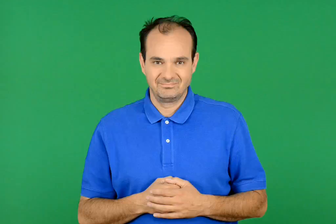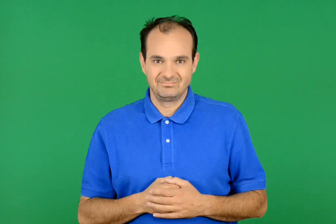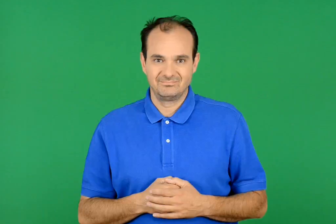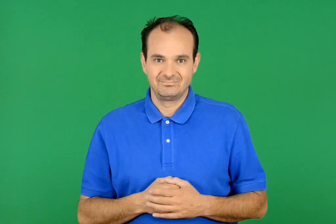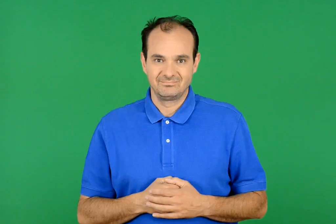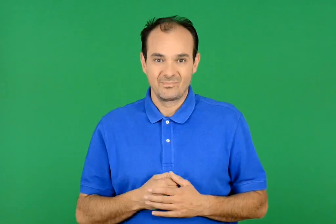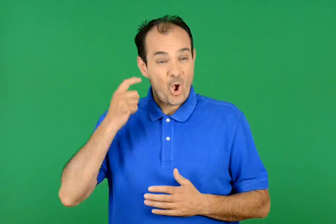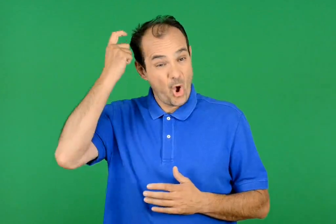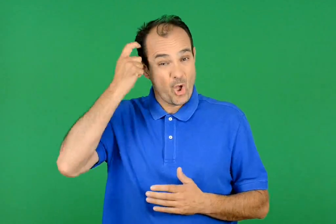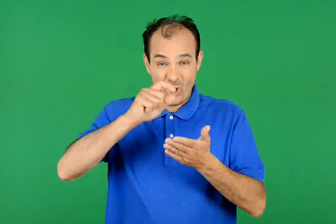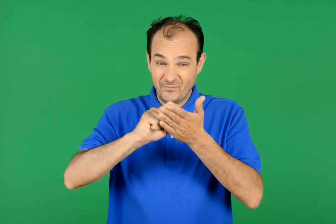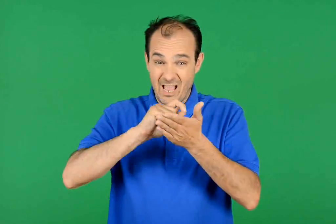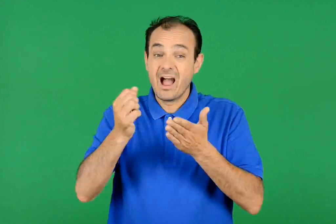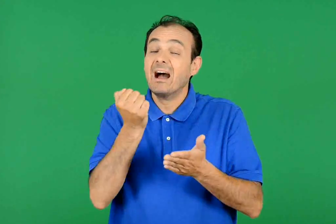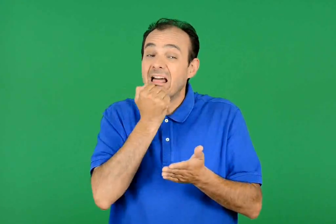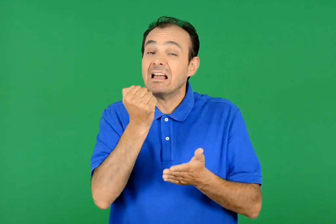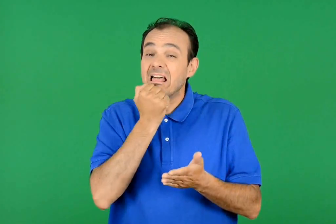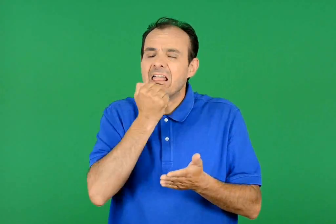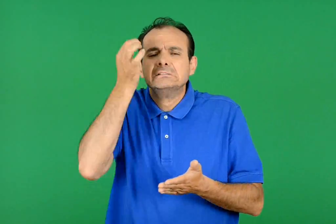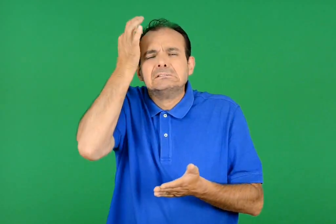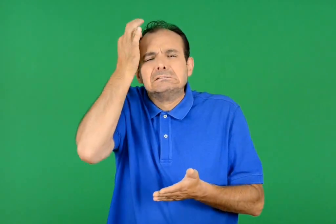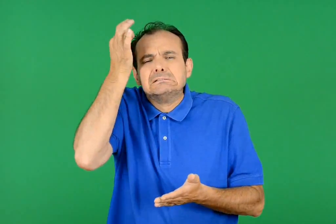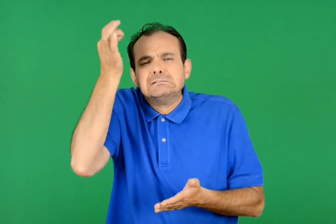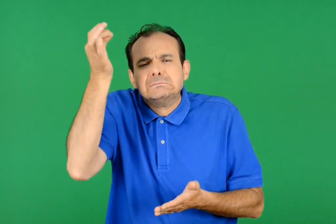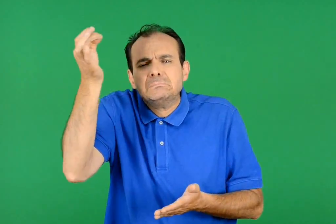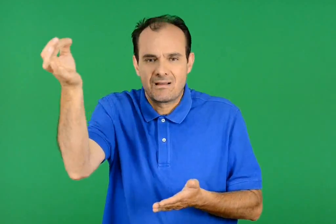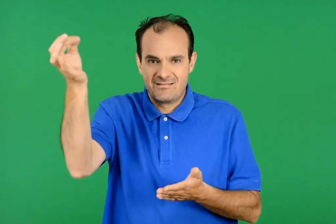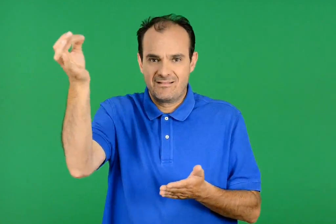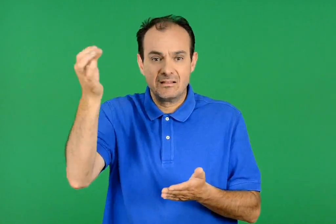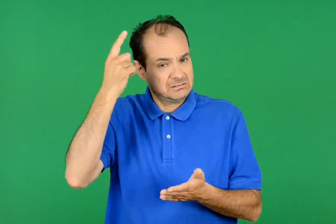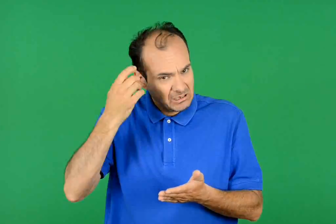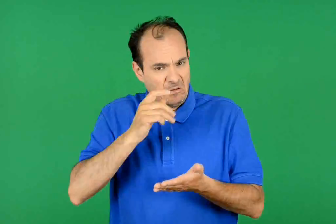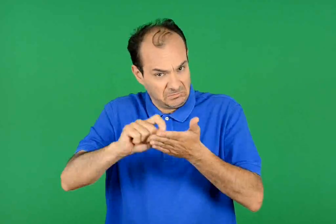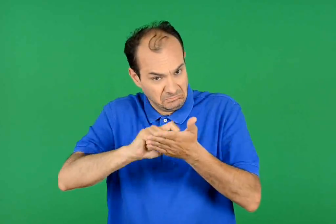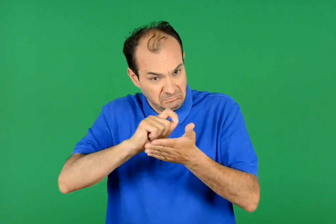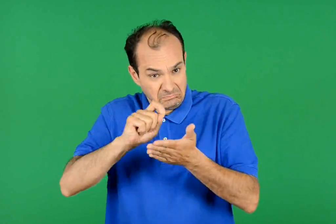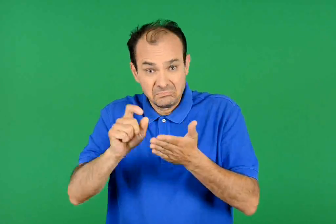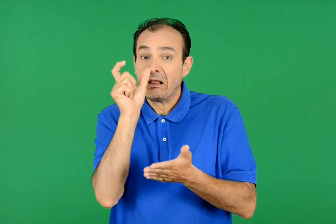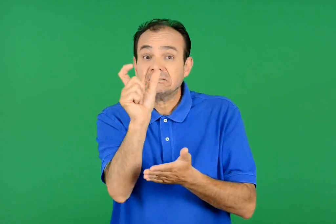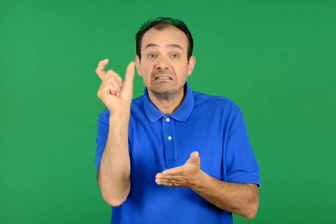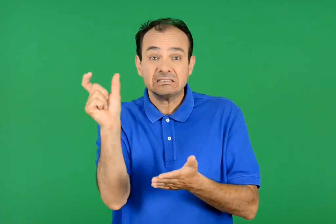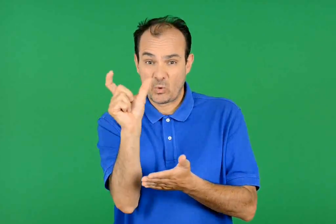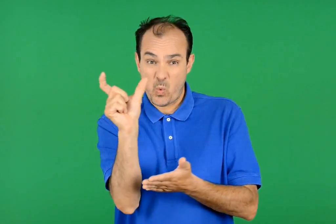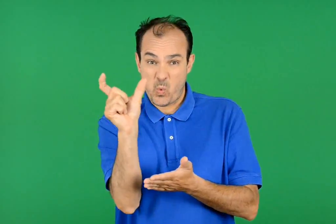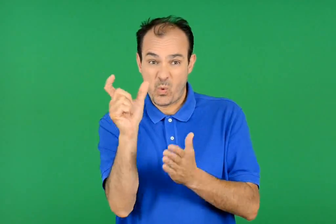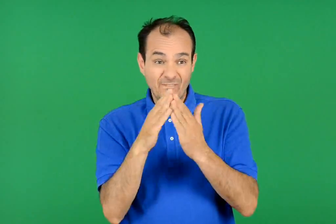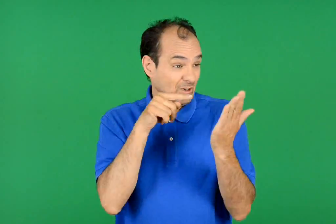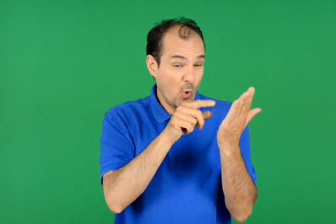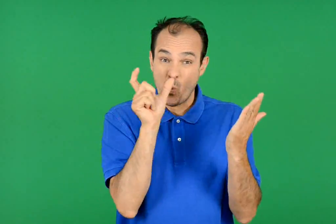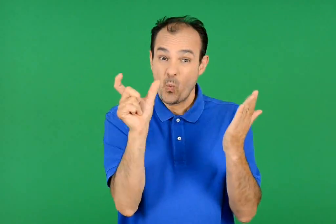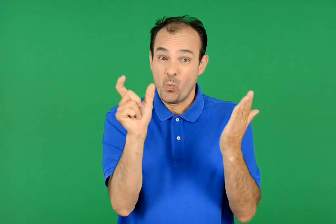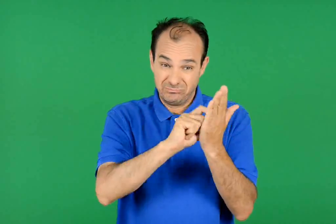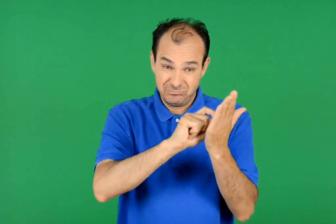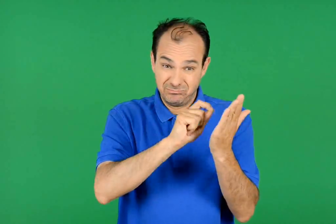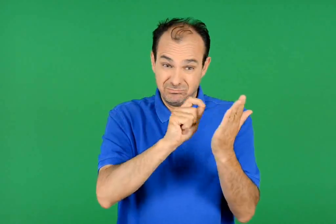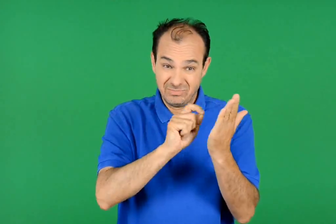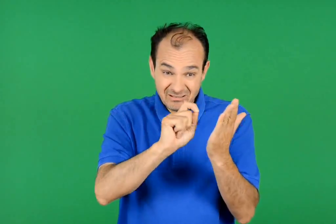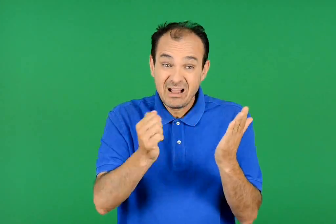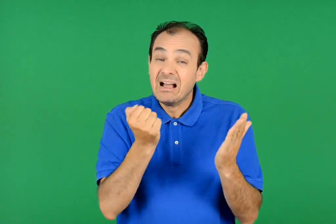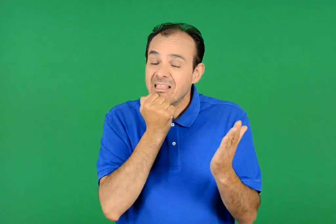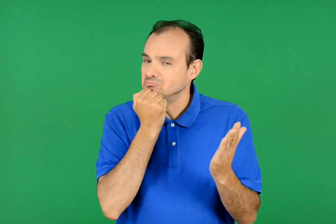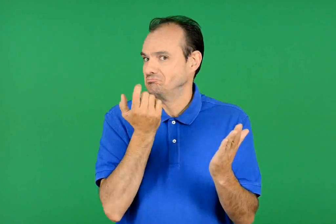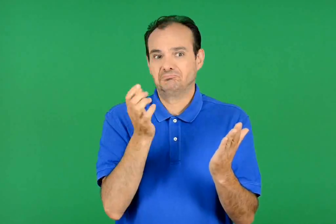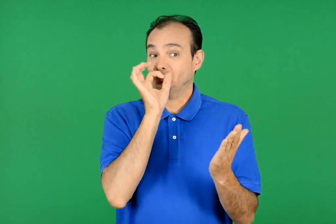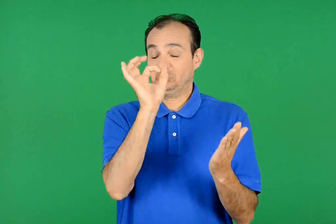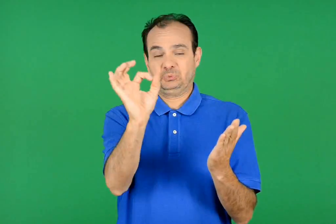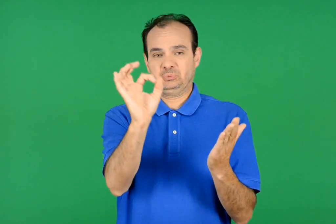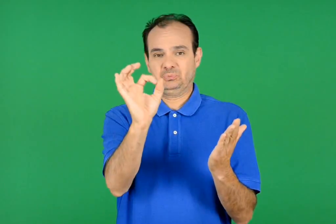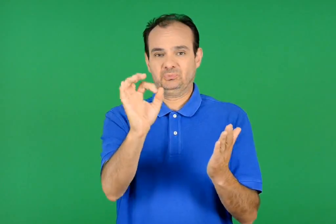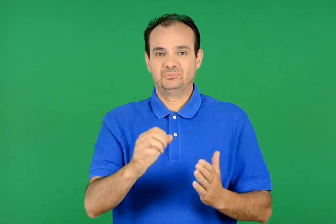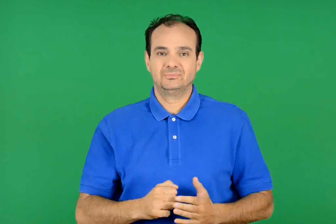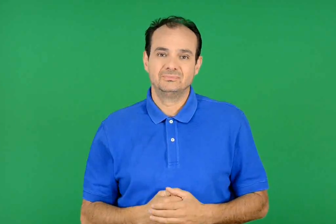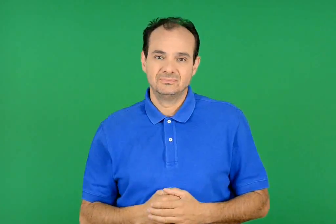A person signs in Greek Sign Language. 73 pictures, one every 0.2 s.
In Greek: πολύ σπάνια κάνουν ορθογραφικά λάθη και ξέρουν μάλιστα να γράφουν την πιο μεγάλη λέξη που υπάρχει μέσα σε αυτό το βιβλίο χωρίς το παραμικρό λαθάκι
